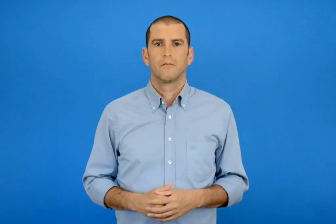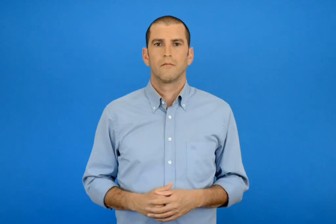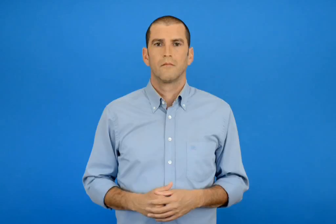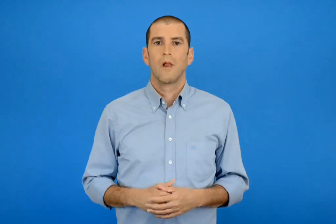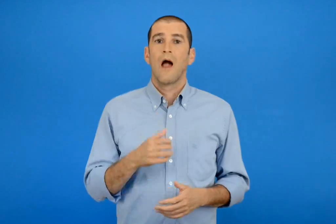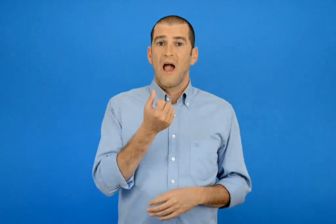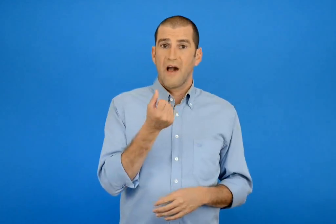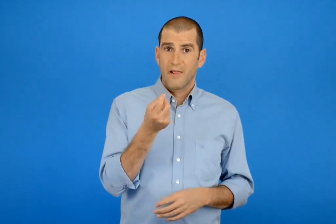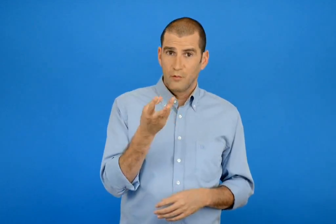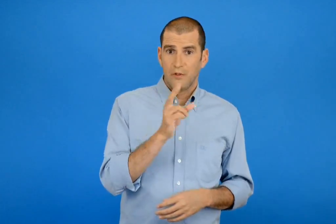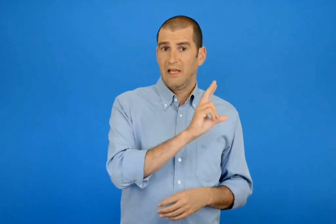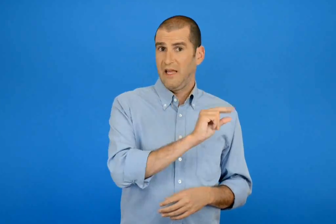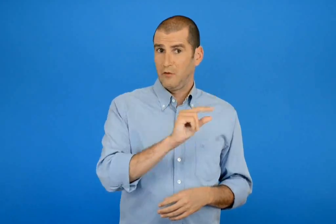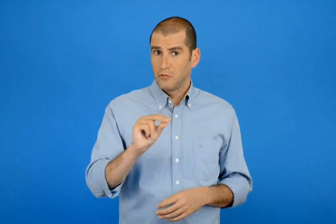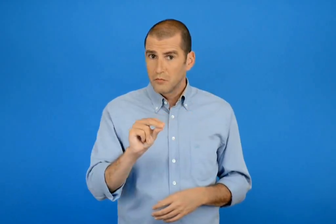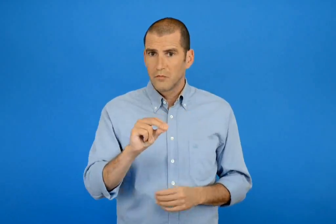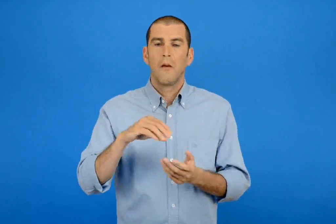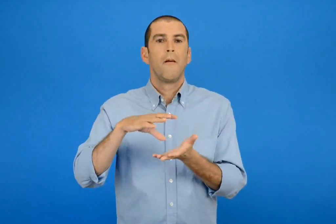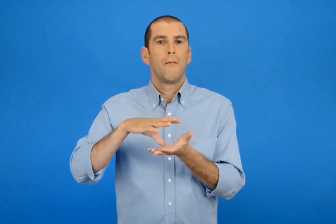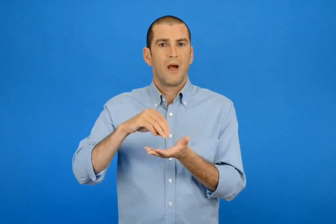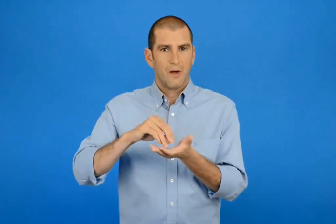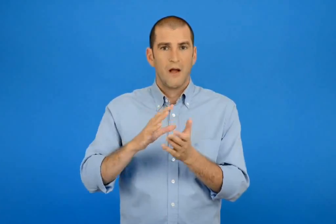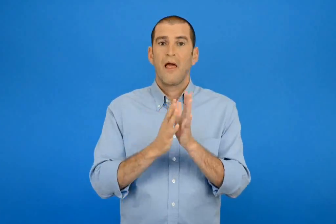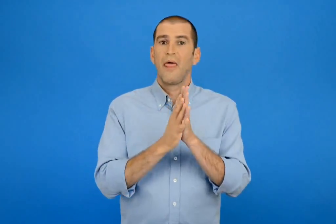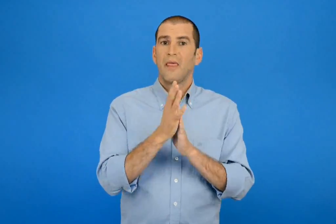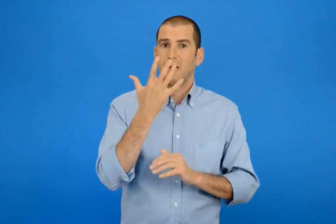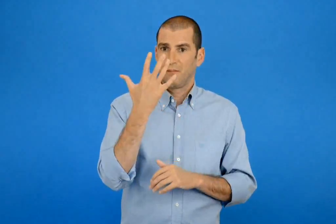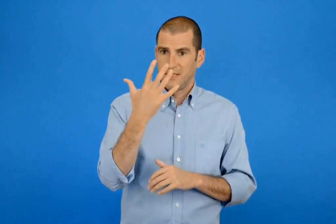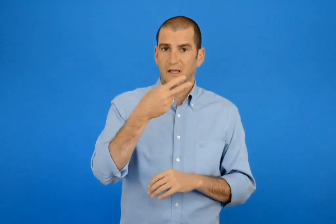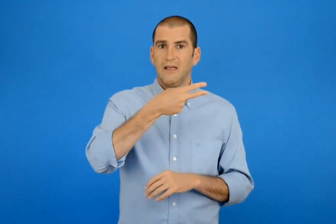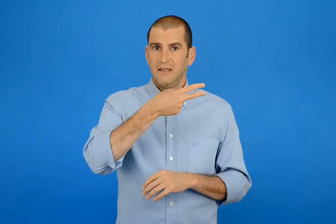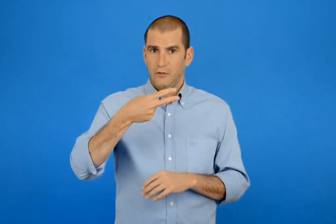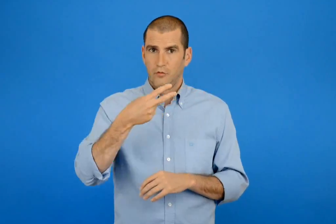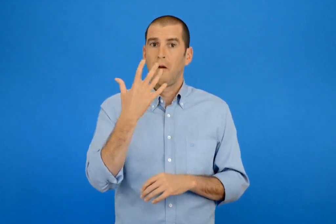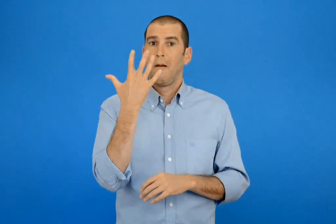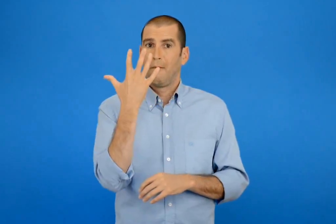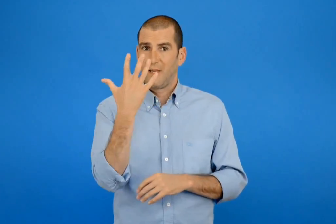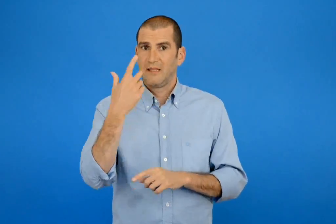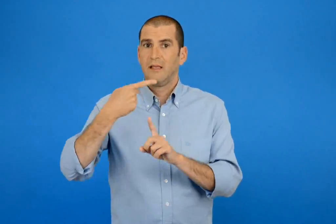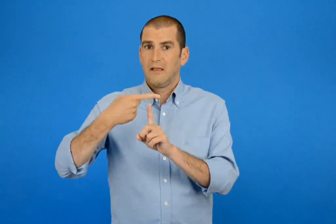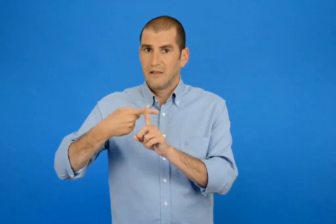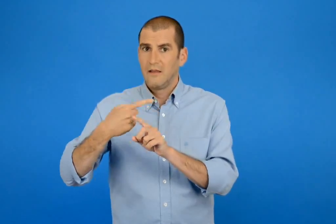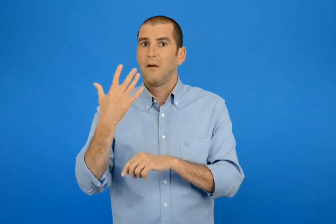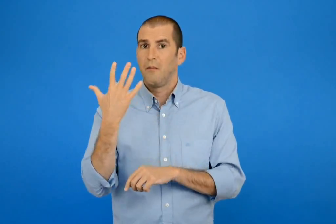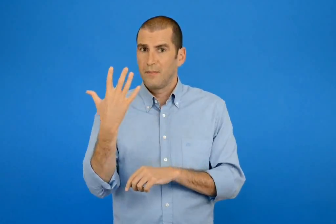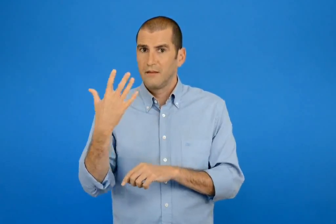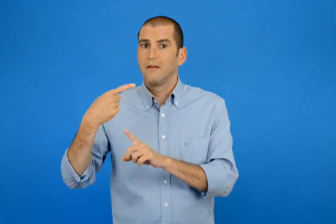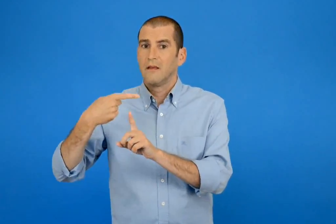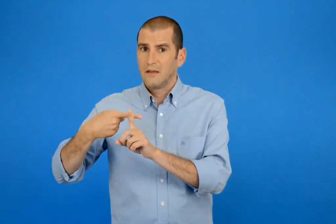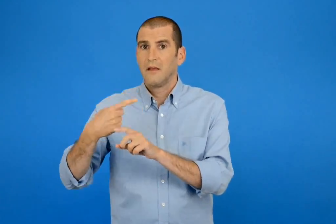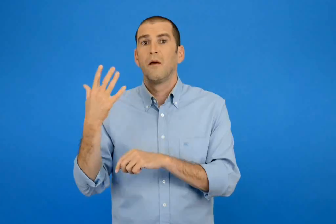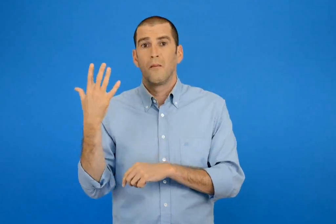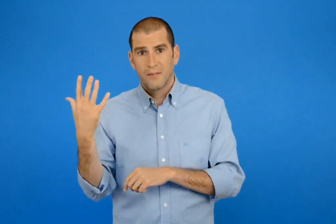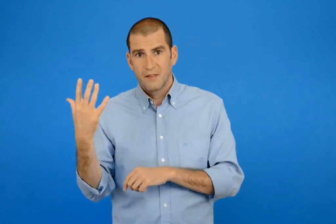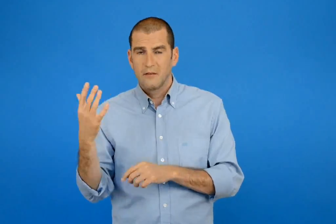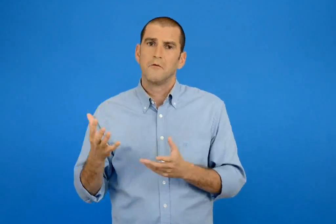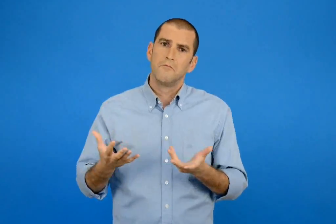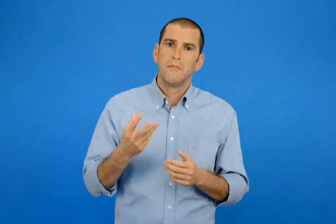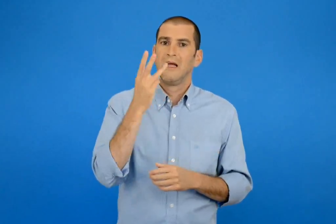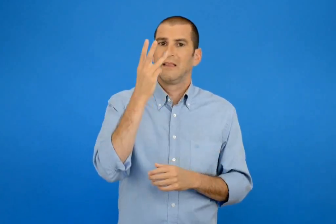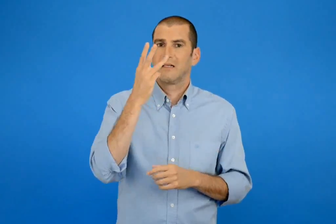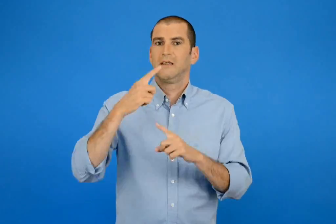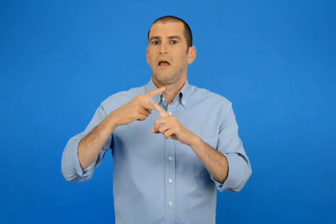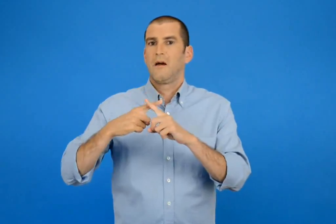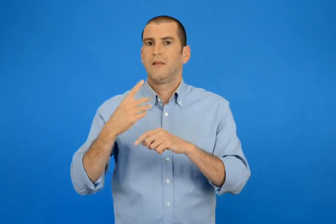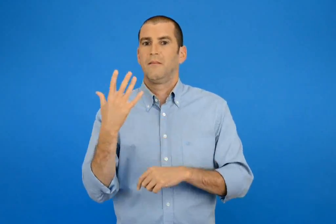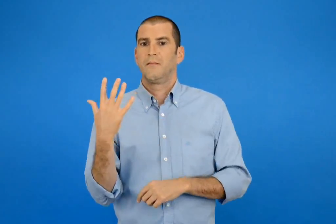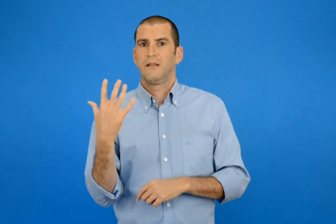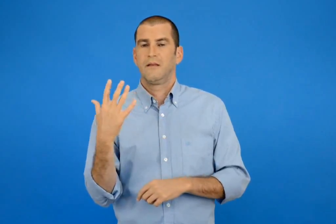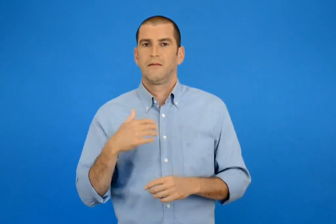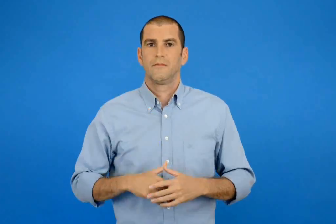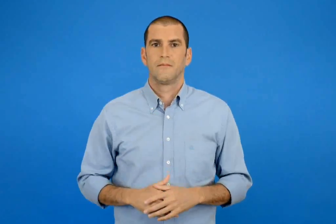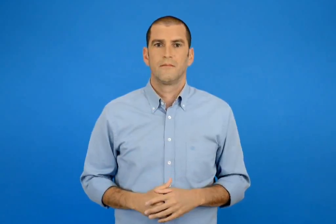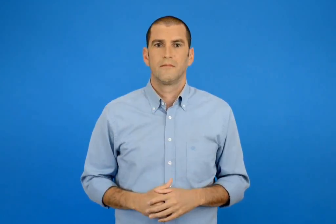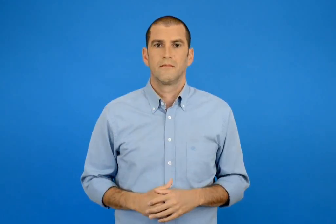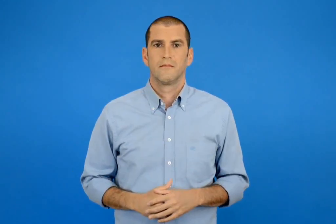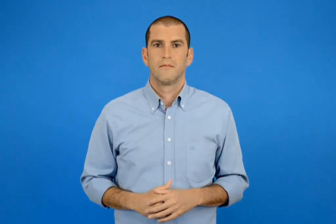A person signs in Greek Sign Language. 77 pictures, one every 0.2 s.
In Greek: σε ιδίους αριθμούς προ χριστού 15 = 5 + 5 + 5 η 3 χ 5
